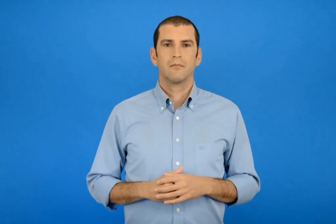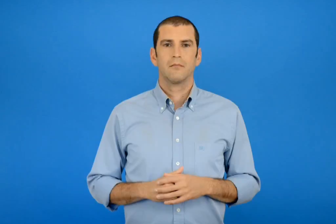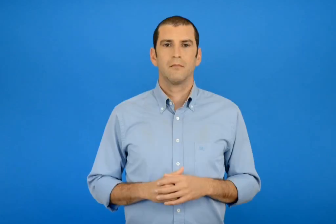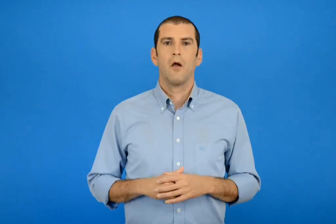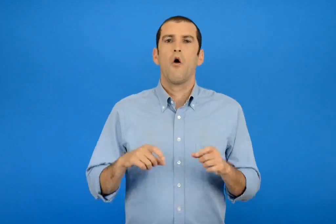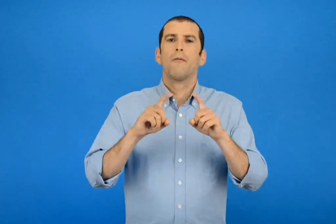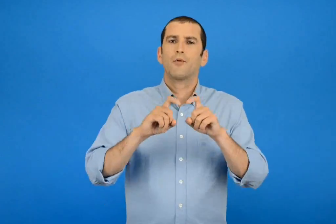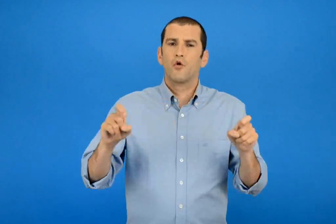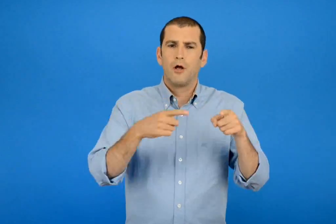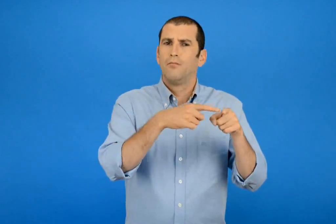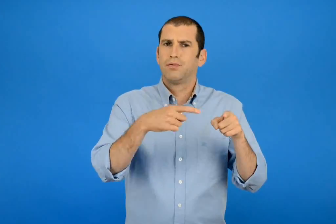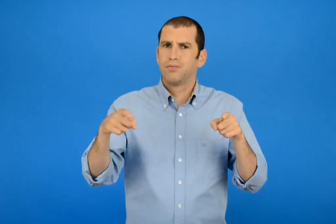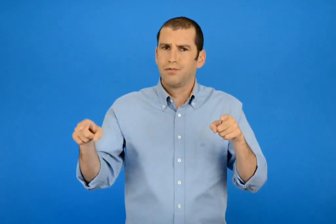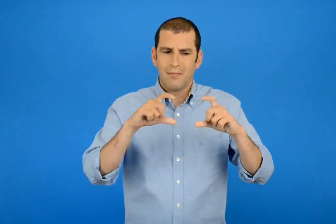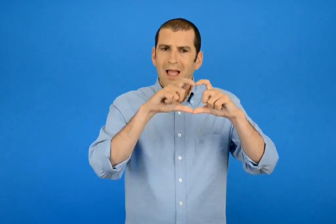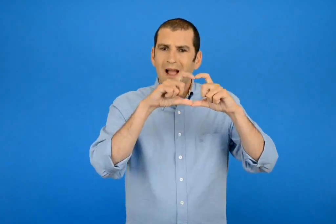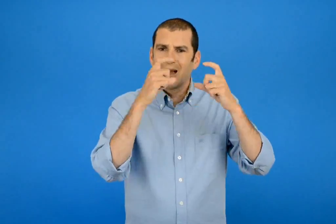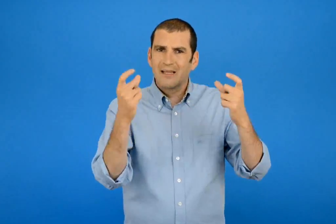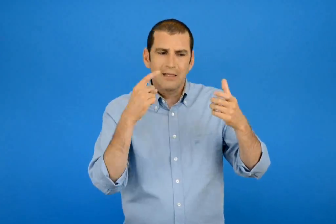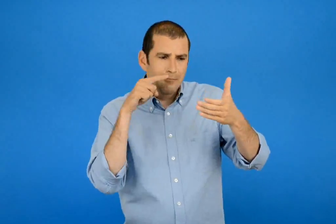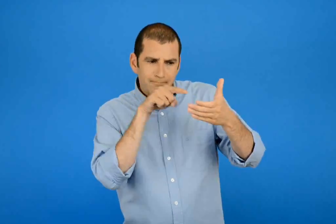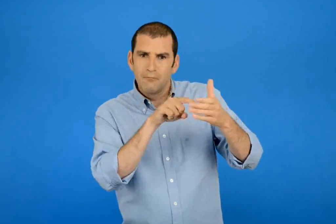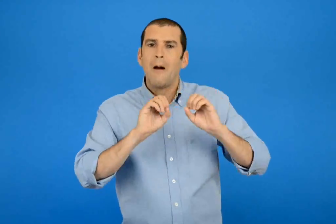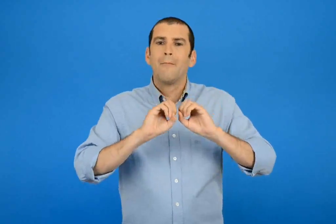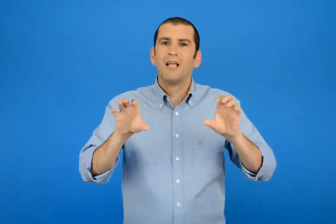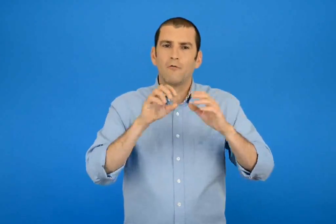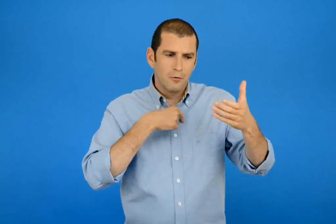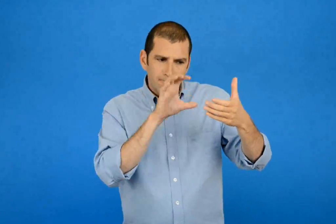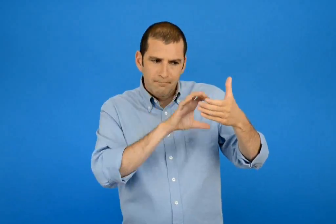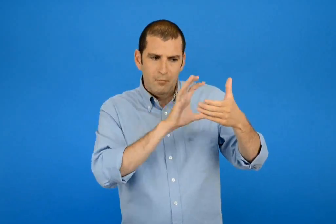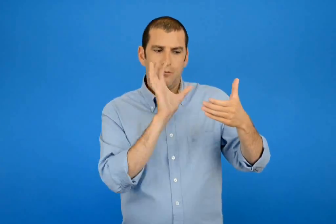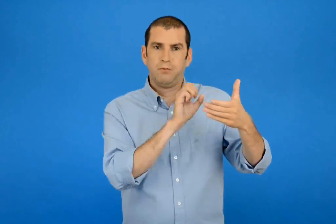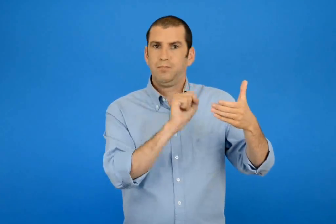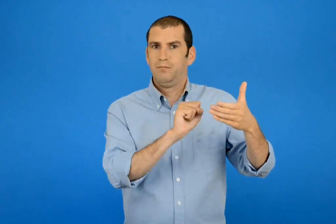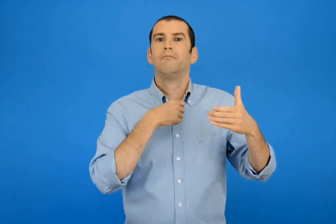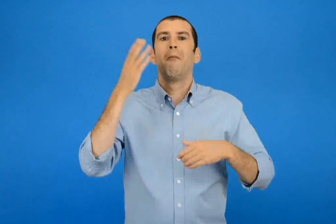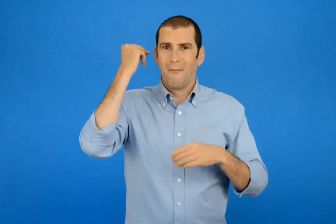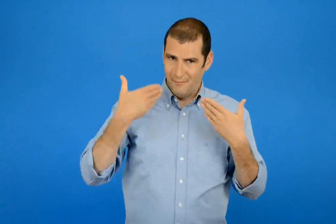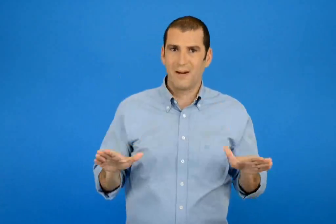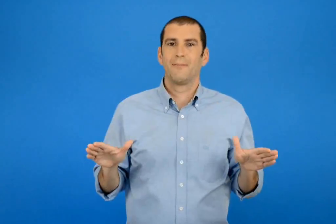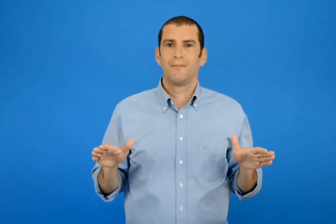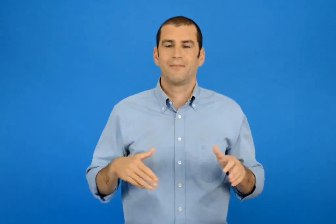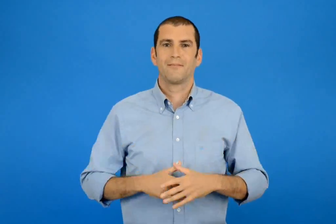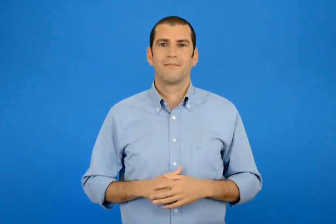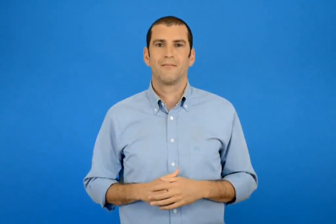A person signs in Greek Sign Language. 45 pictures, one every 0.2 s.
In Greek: έμαθα να βρισκω πληροφορίες σε ετικέτες προϊόντων
